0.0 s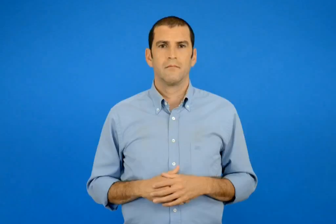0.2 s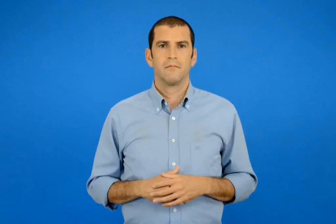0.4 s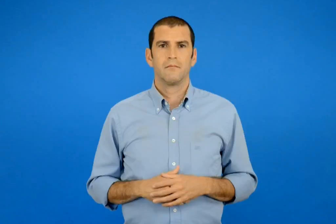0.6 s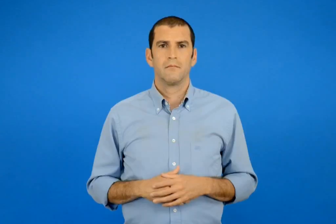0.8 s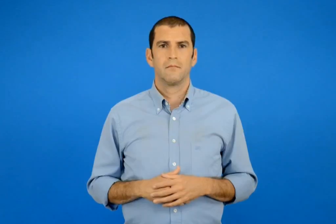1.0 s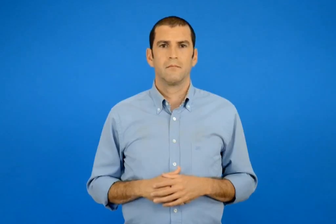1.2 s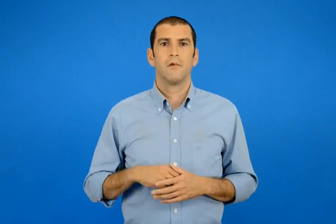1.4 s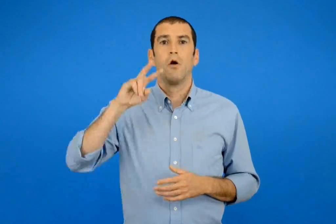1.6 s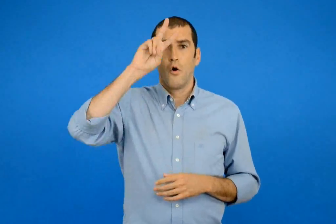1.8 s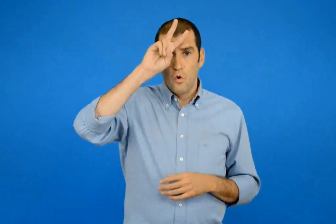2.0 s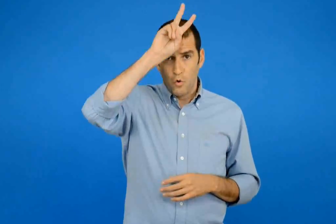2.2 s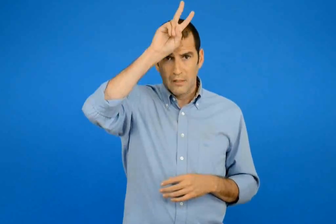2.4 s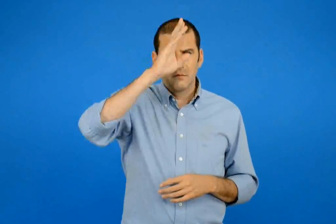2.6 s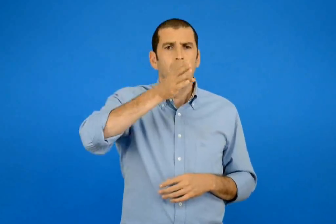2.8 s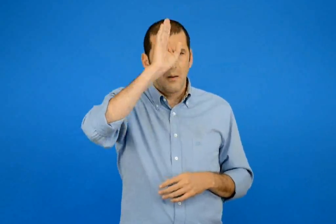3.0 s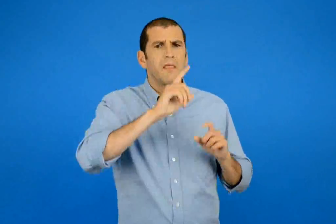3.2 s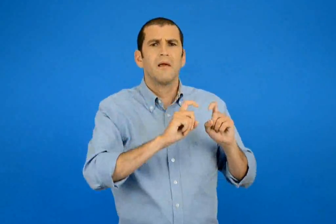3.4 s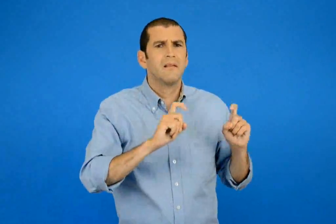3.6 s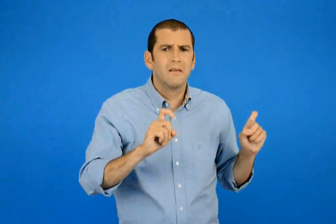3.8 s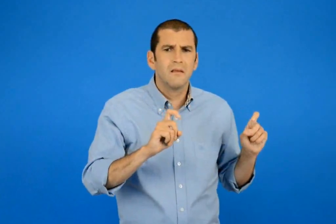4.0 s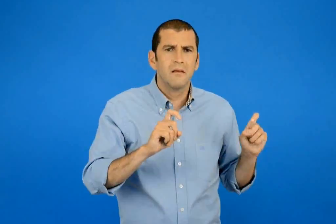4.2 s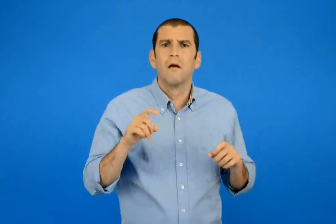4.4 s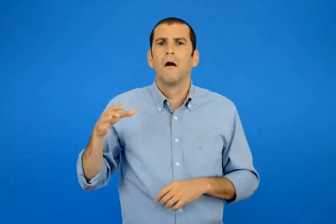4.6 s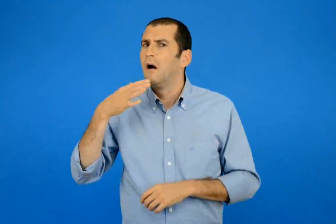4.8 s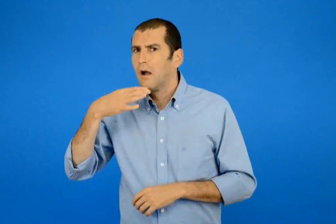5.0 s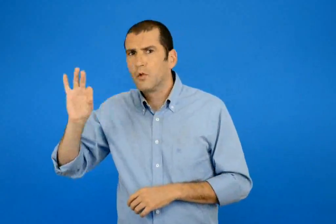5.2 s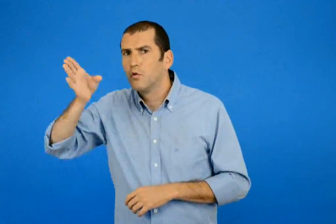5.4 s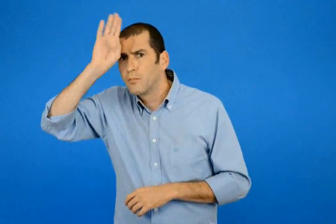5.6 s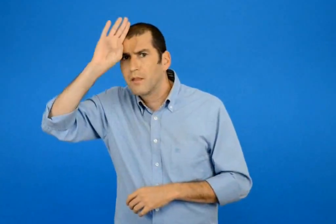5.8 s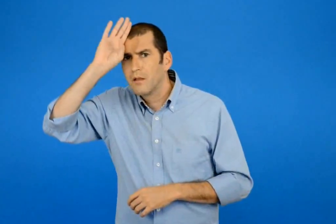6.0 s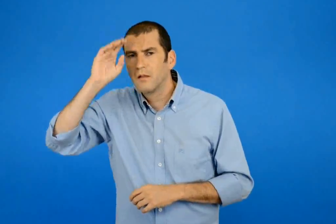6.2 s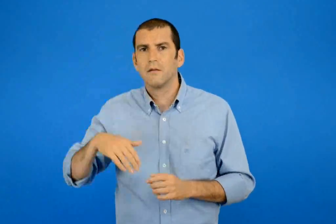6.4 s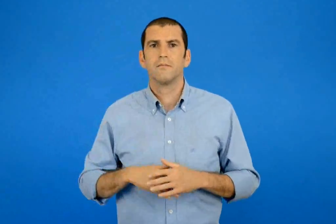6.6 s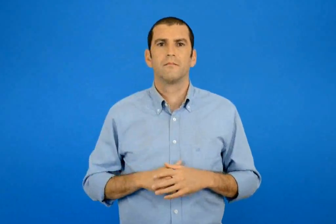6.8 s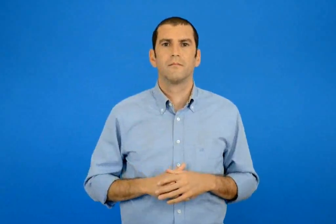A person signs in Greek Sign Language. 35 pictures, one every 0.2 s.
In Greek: τι έπαθε ο λουκάς ; γιατί το έπαθε ;
